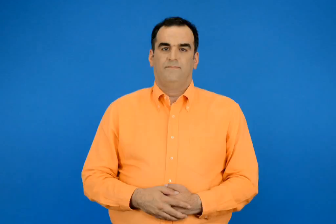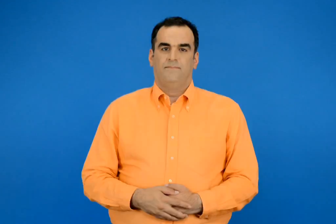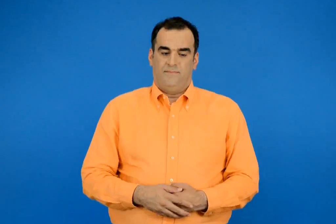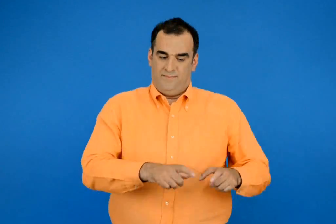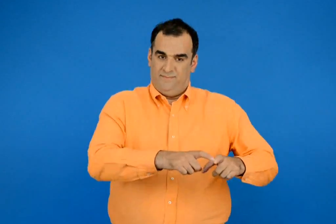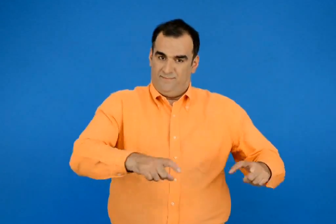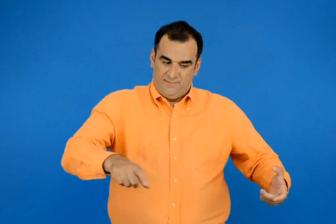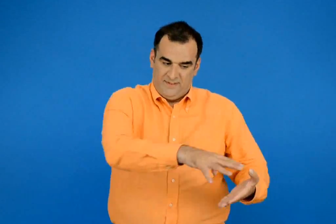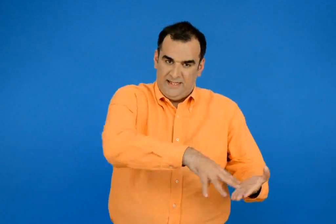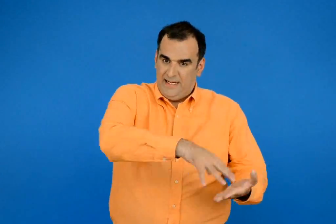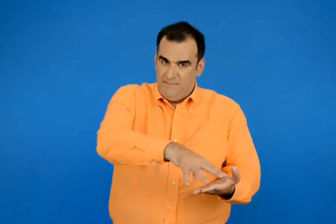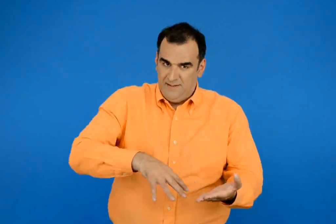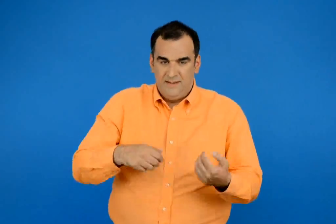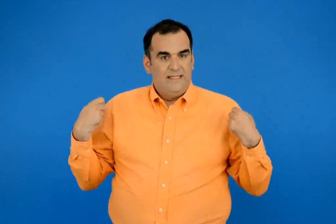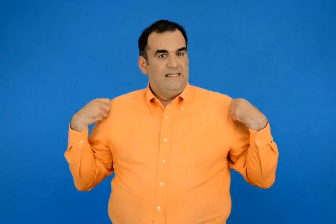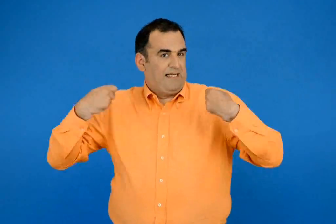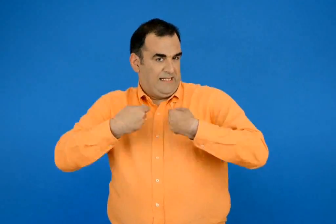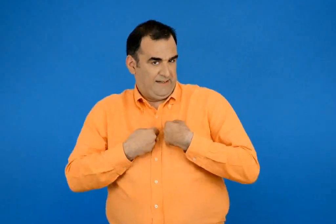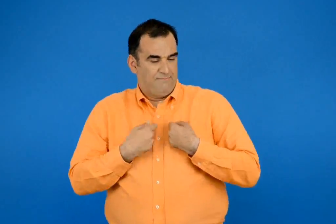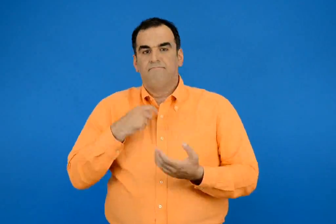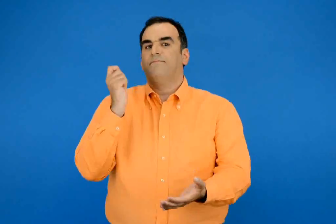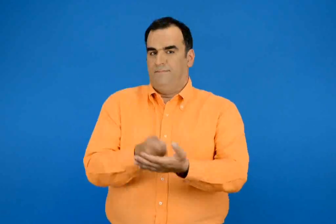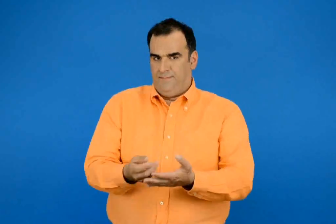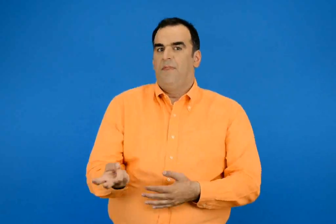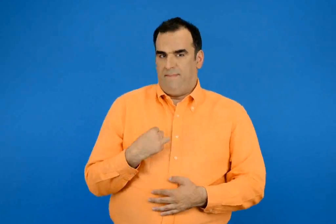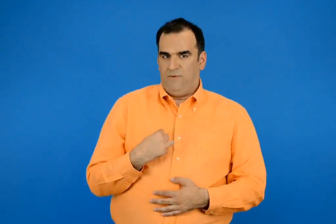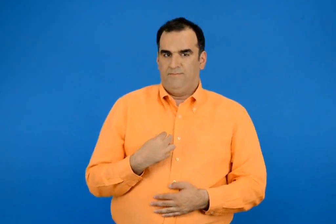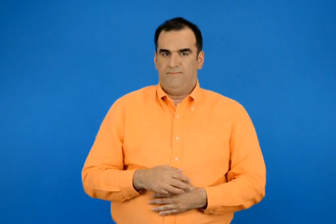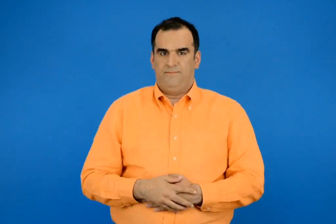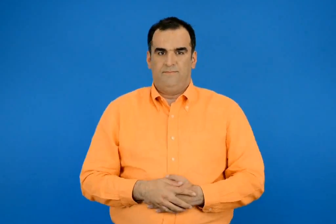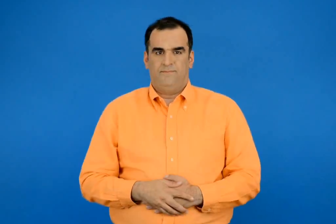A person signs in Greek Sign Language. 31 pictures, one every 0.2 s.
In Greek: θα πάρω το κιλίμι και τη ζακέτα
